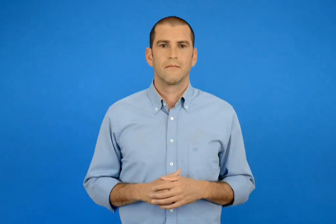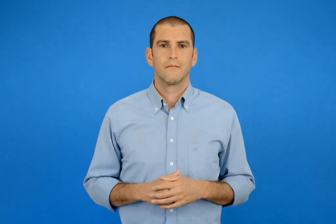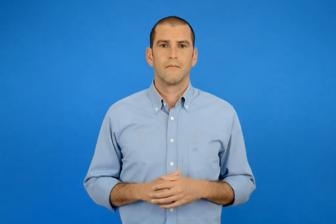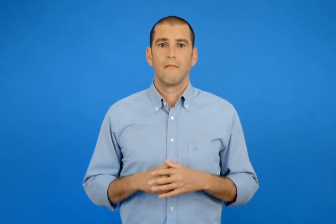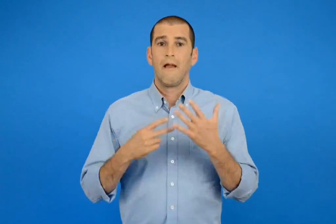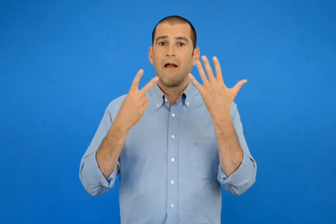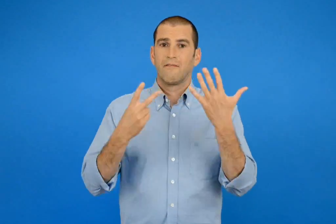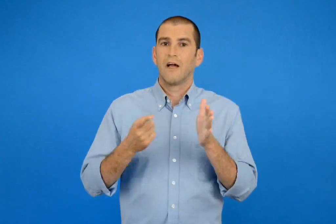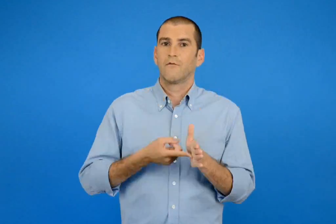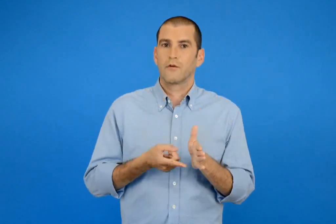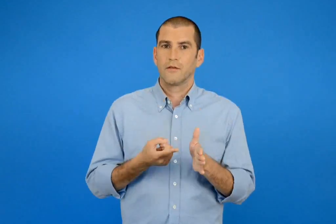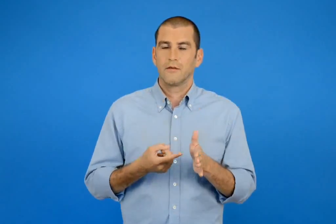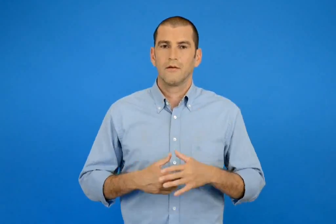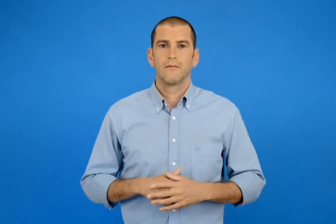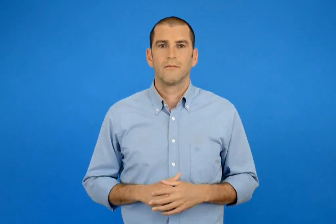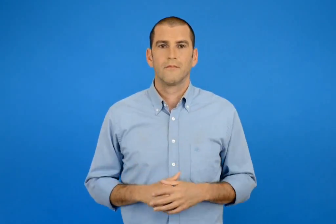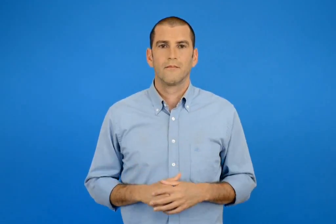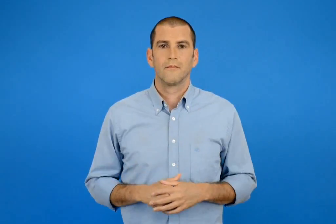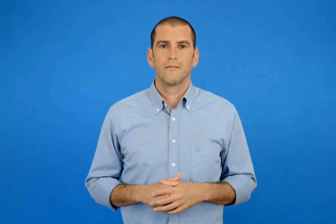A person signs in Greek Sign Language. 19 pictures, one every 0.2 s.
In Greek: 7 φορές
